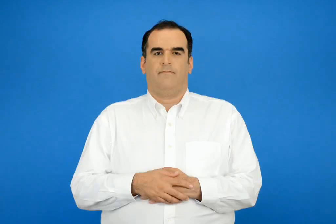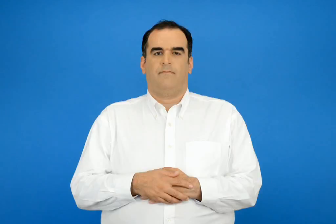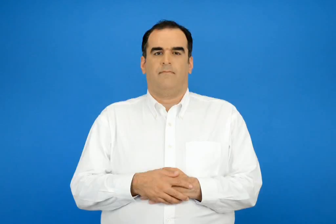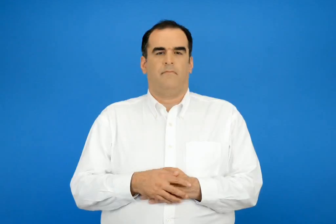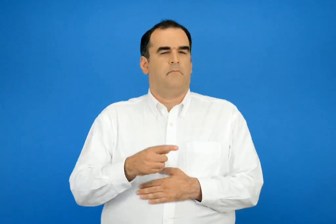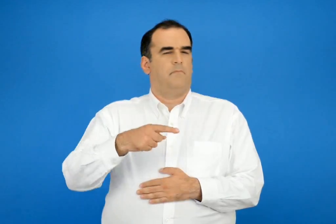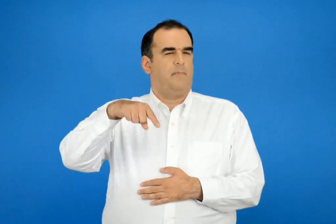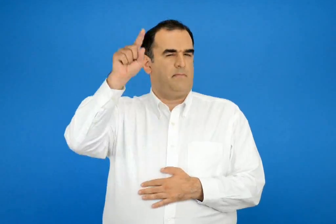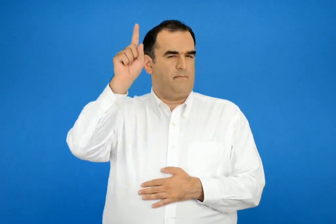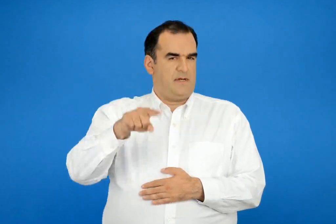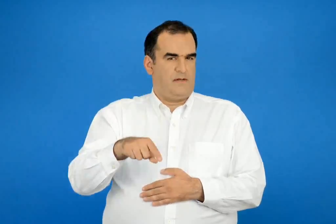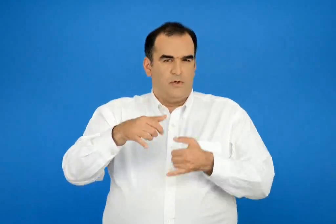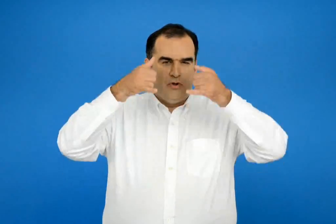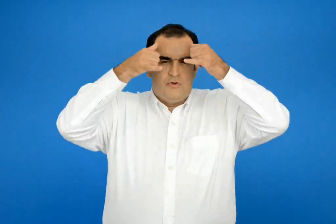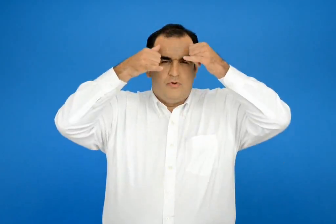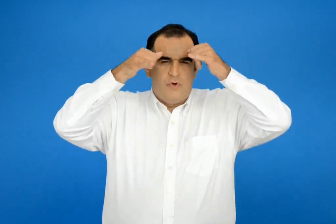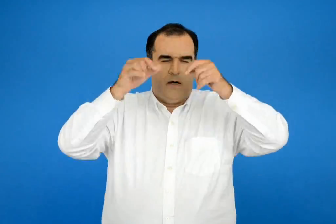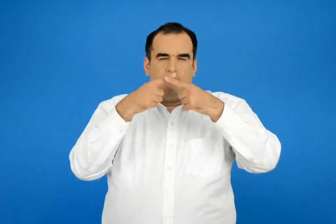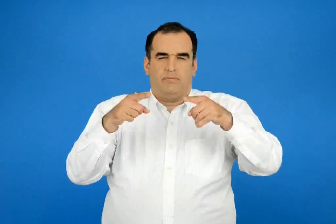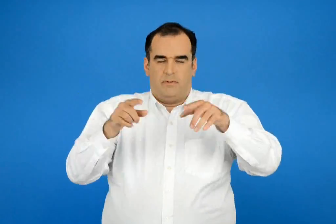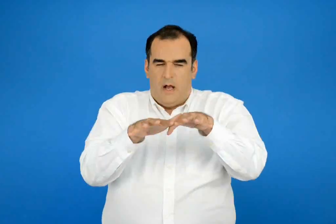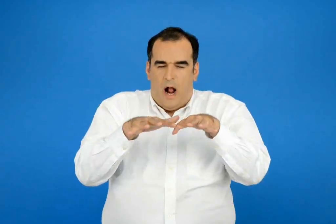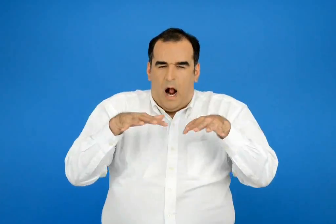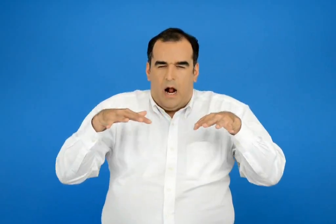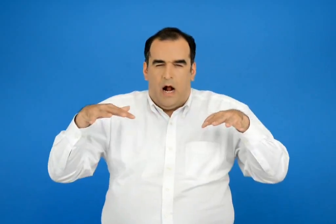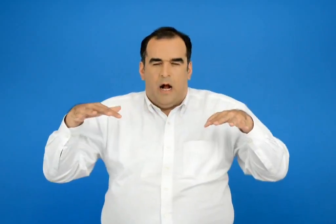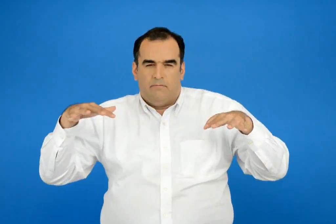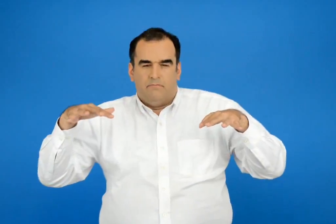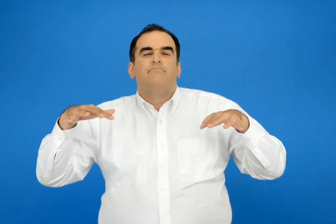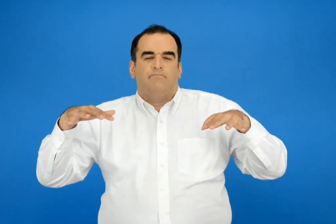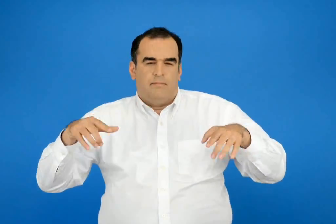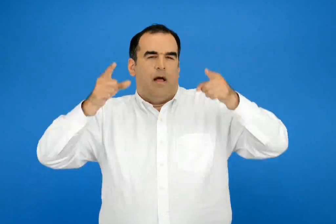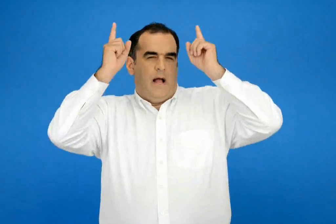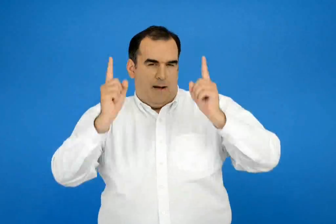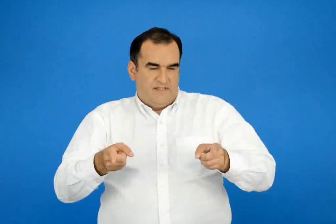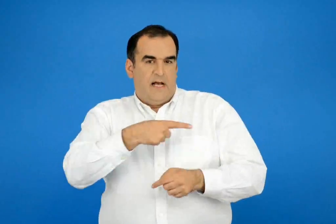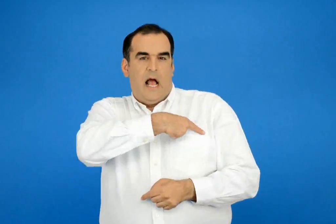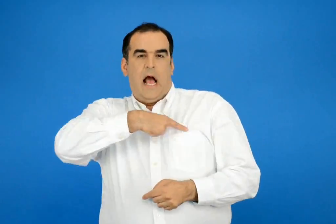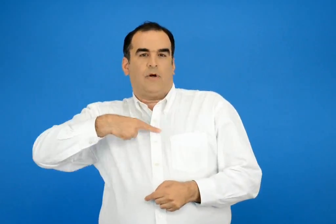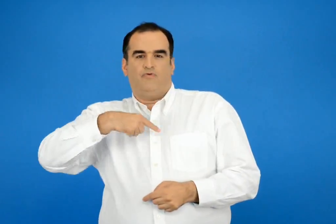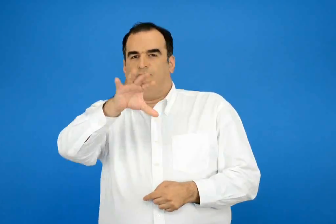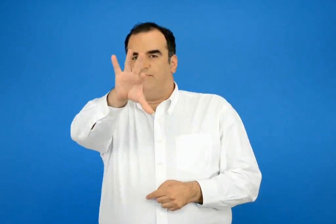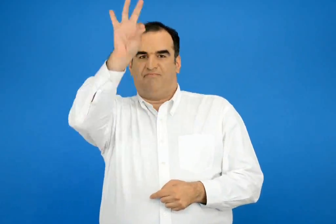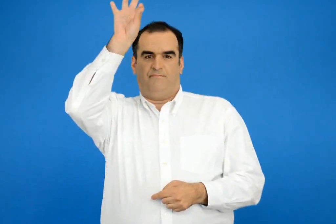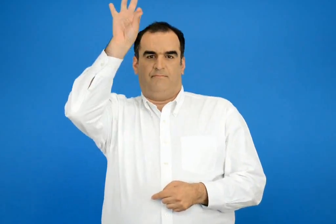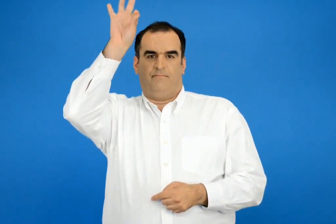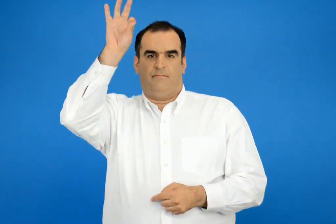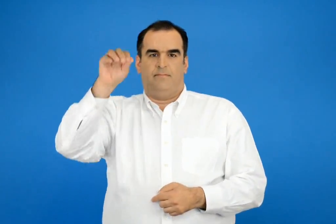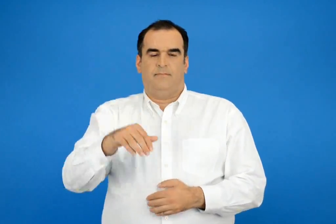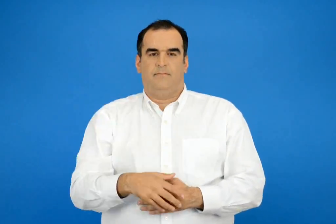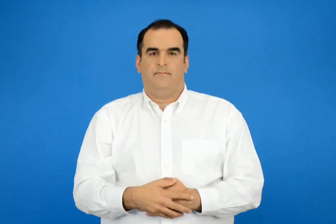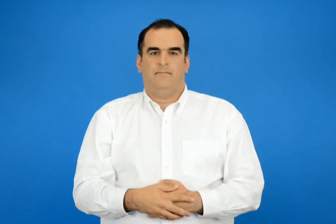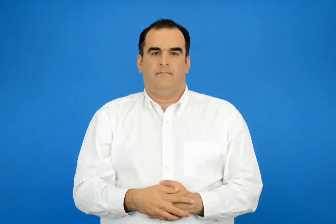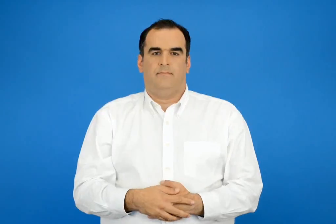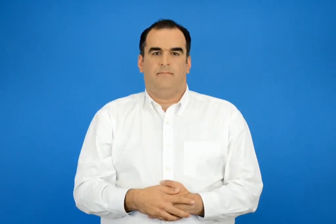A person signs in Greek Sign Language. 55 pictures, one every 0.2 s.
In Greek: μια μέρα τα ζώα αποφάσισαν να εκλέξουν έναν αρχηγό
